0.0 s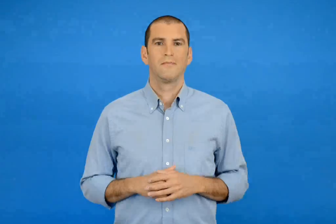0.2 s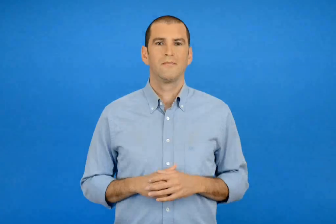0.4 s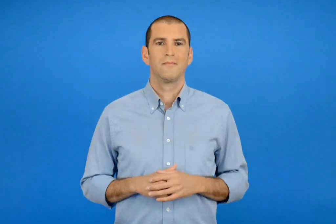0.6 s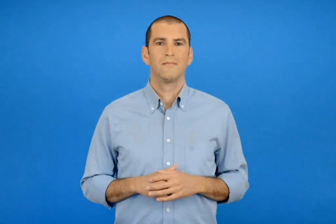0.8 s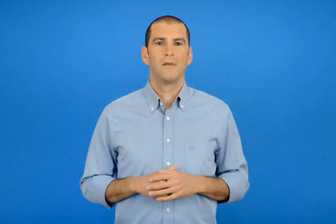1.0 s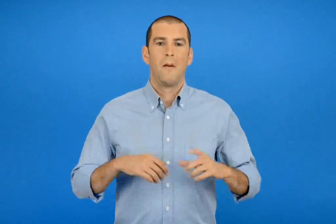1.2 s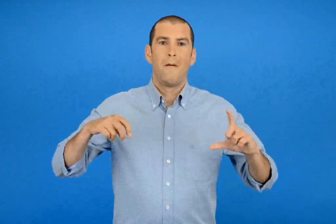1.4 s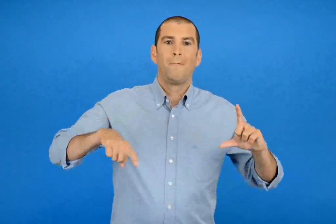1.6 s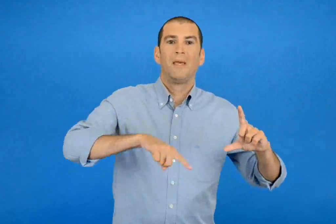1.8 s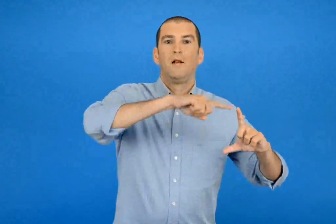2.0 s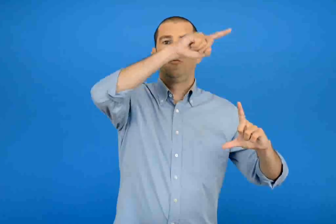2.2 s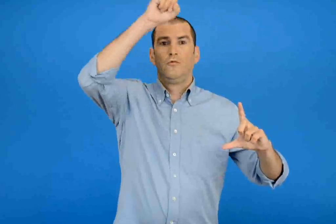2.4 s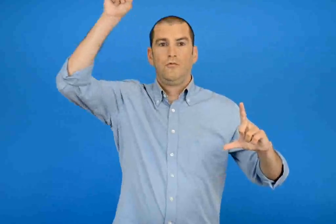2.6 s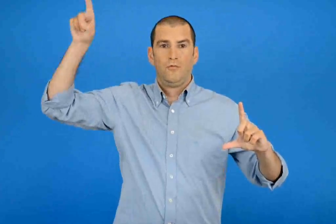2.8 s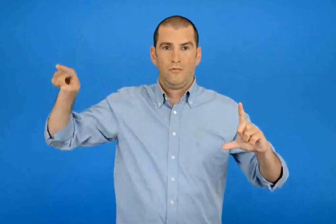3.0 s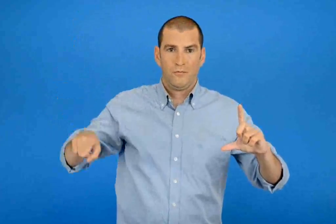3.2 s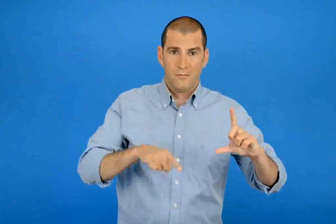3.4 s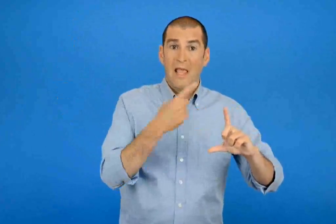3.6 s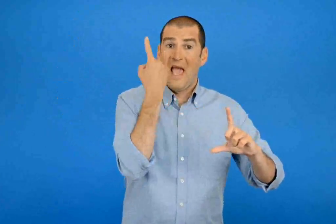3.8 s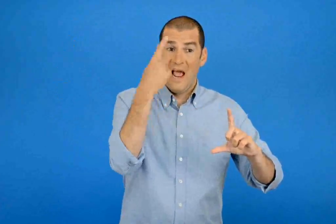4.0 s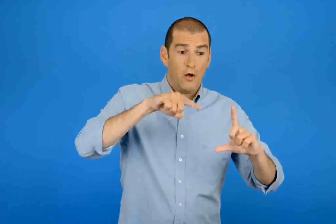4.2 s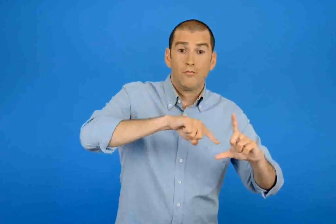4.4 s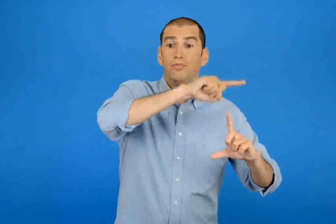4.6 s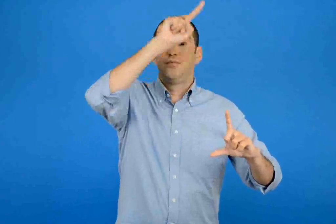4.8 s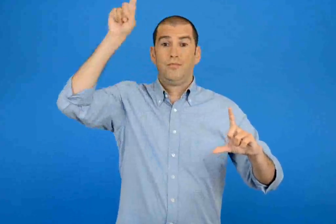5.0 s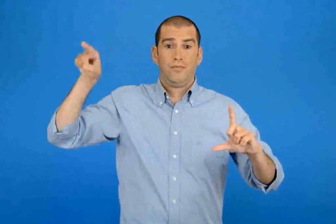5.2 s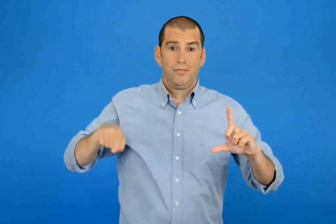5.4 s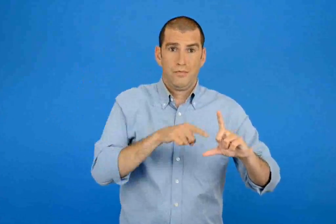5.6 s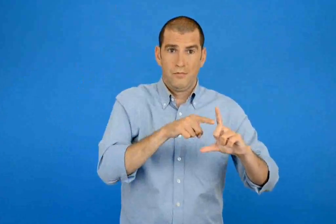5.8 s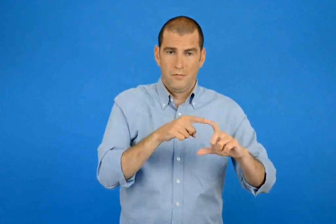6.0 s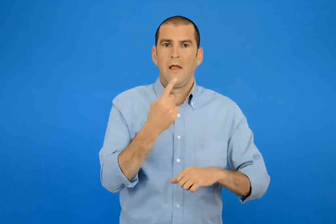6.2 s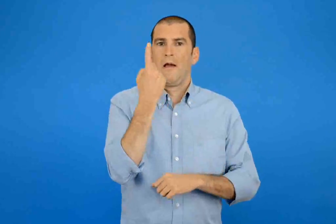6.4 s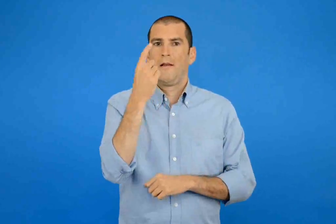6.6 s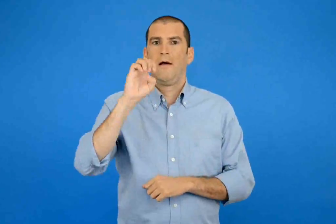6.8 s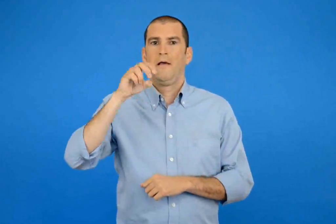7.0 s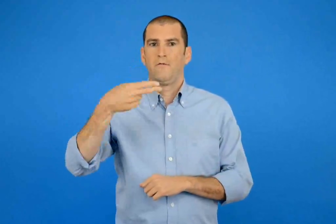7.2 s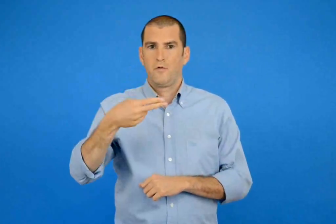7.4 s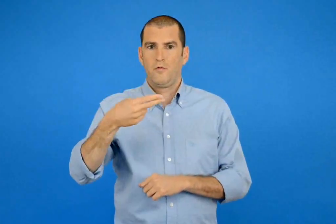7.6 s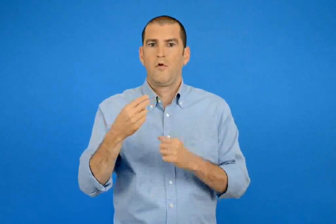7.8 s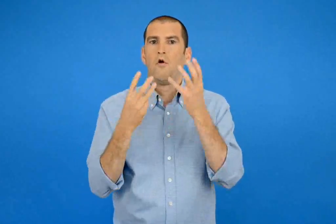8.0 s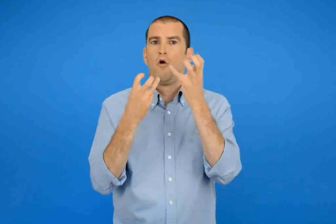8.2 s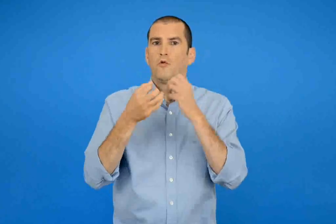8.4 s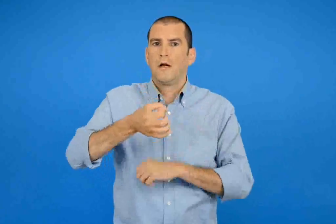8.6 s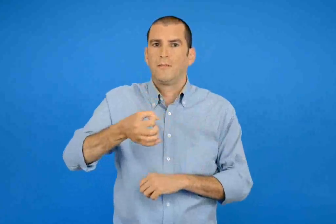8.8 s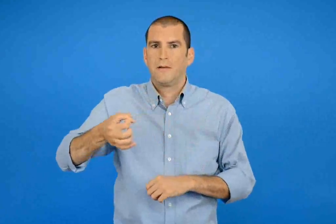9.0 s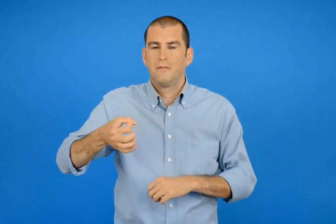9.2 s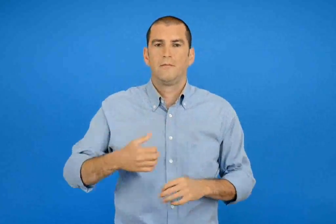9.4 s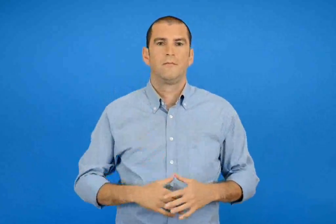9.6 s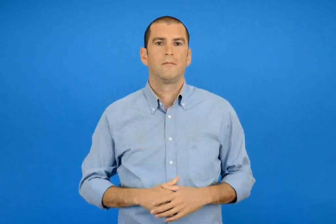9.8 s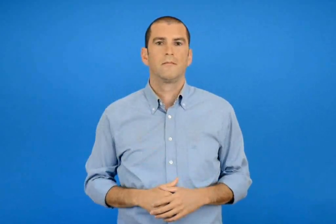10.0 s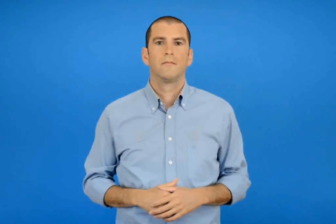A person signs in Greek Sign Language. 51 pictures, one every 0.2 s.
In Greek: μύλος 1 € και 80 λεπτό ο γύρος
